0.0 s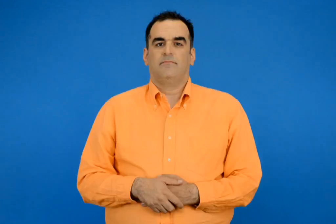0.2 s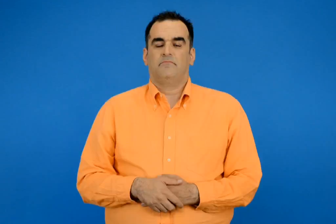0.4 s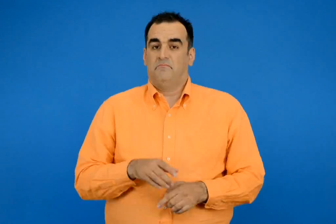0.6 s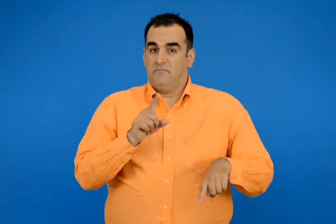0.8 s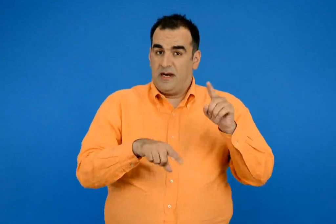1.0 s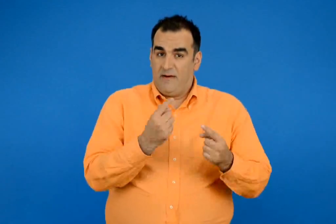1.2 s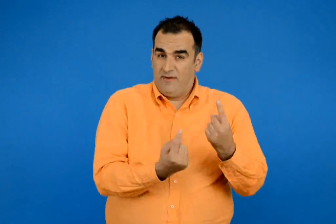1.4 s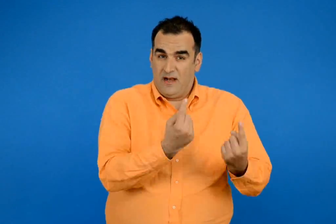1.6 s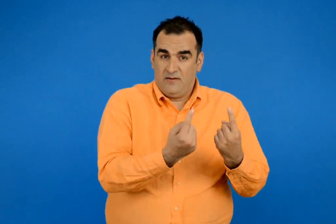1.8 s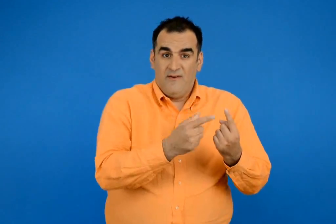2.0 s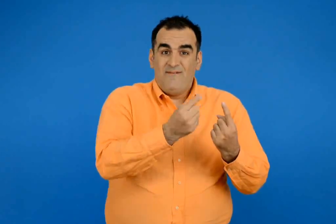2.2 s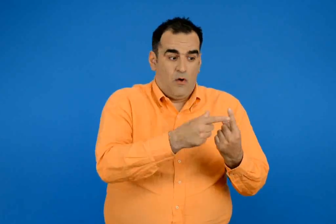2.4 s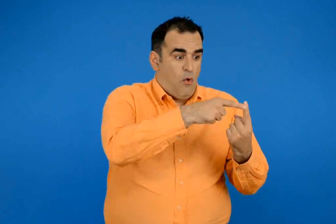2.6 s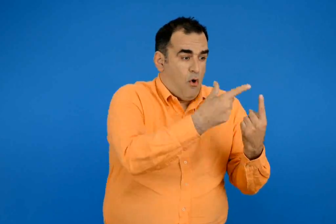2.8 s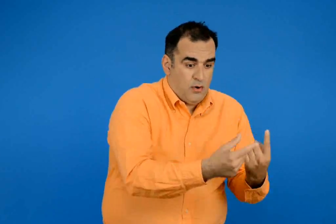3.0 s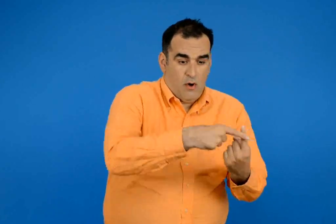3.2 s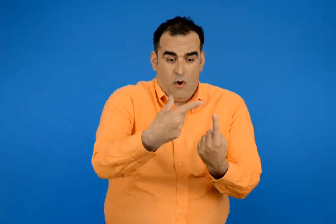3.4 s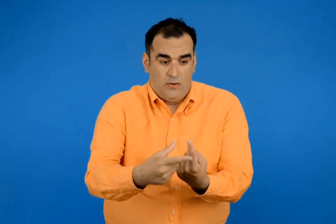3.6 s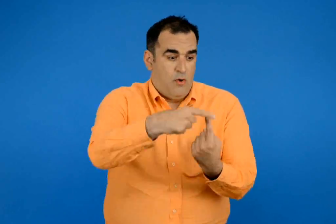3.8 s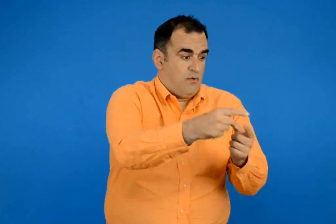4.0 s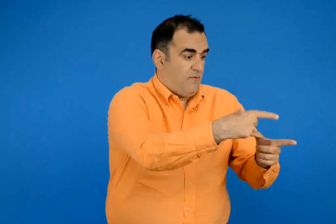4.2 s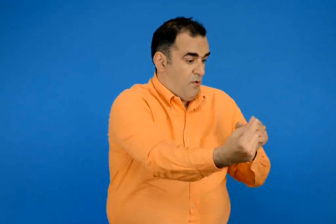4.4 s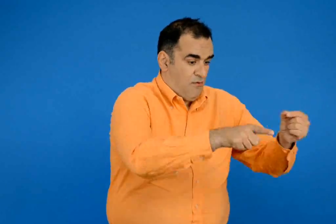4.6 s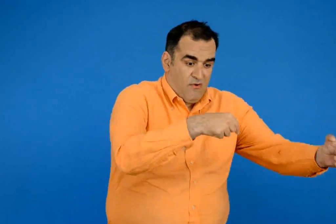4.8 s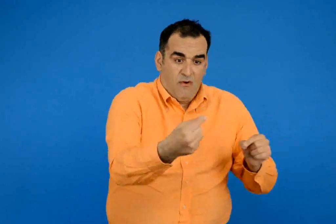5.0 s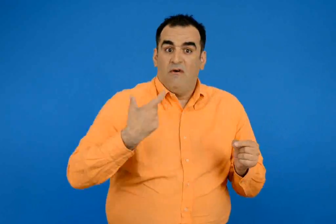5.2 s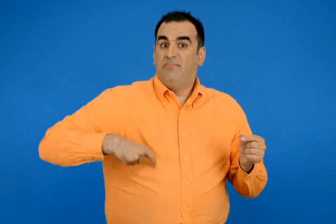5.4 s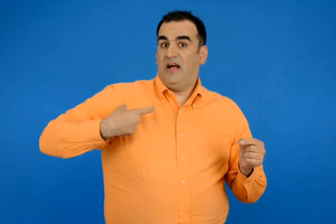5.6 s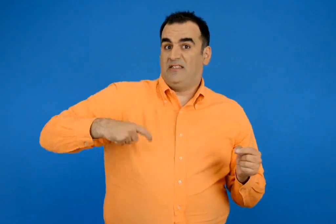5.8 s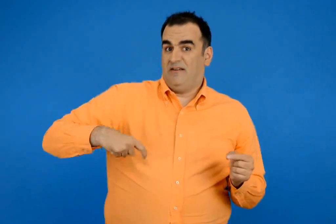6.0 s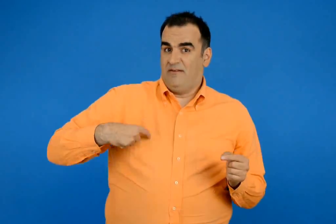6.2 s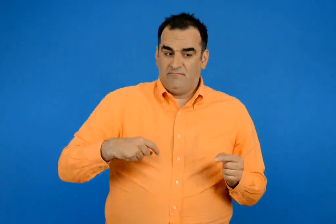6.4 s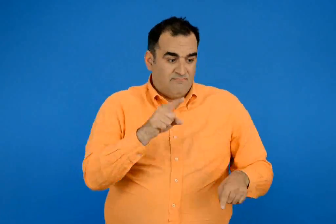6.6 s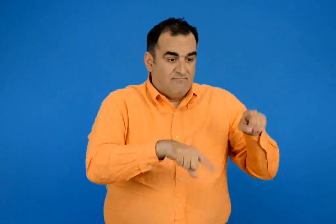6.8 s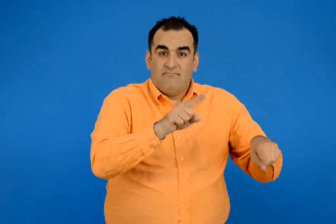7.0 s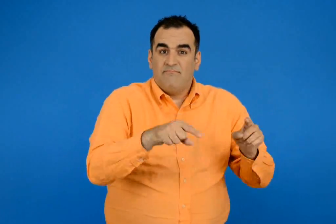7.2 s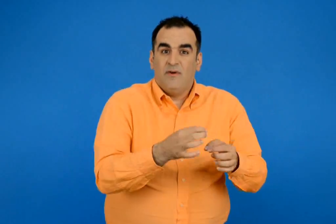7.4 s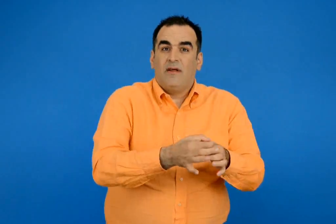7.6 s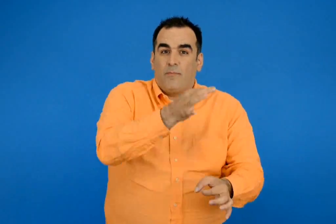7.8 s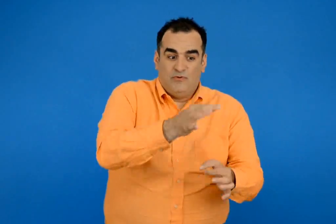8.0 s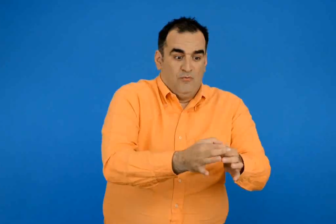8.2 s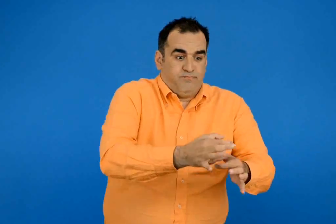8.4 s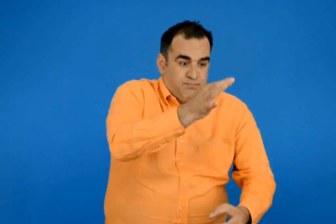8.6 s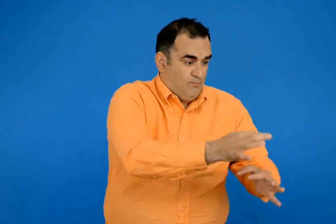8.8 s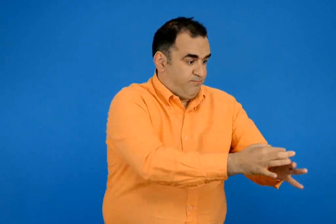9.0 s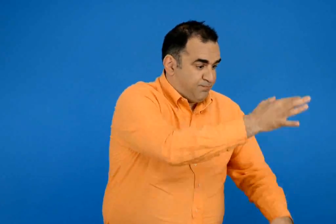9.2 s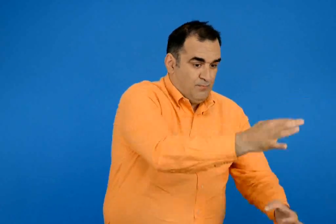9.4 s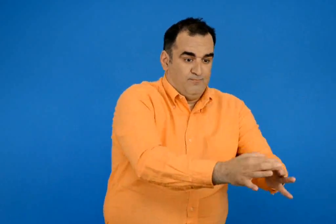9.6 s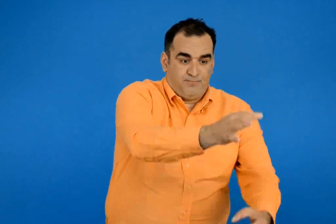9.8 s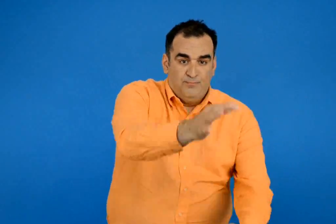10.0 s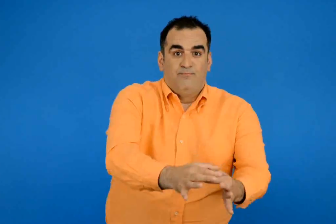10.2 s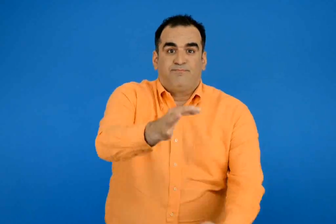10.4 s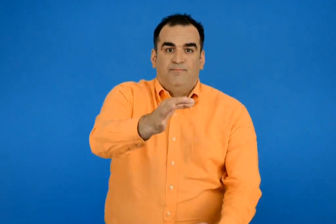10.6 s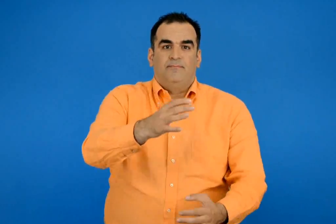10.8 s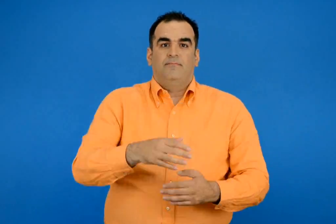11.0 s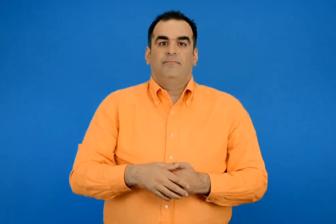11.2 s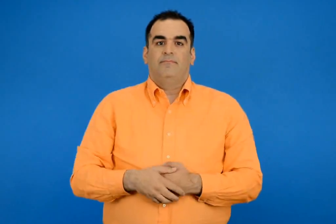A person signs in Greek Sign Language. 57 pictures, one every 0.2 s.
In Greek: αλλά βγάζουν περισσότερα πράσινα φύλλα και αναπτύσσεται ο κορμός τους
